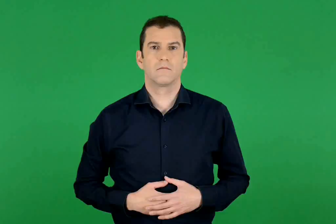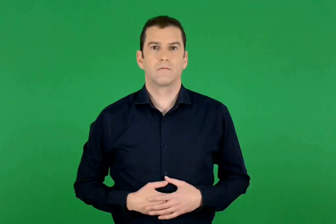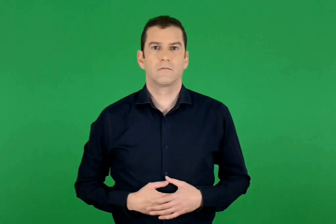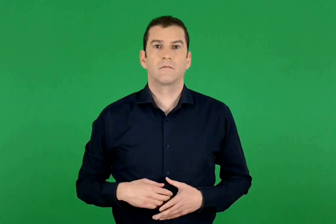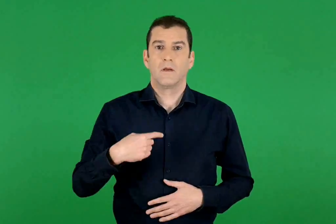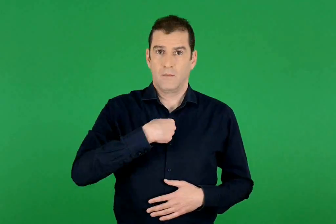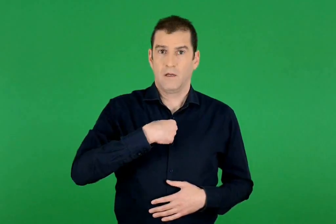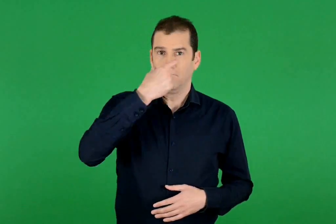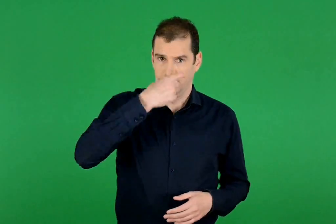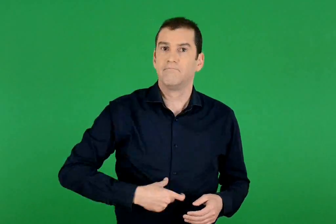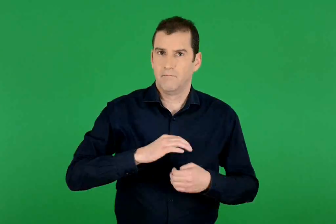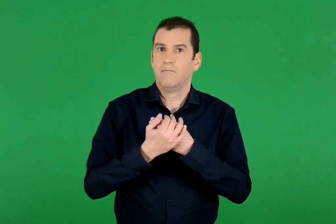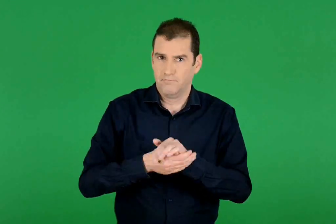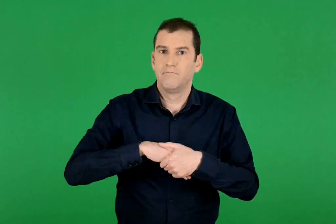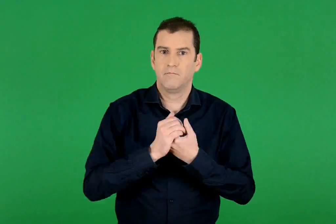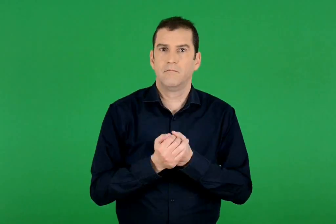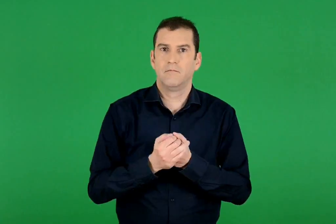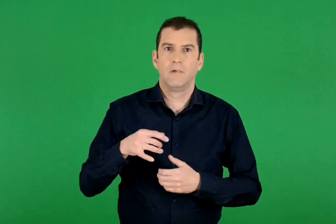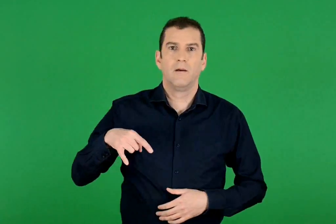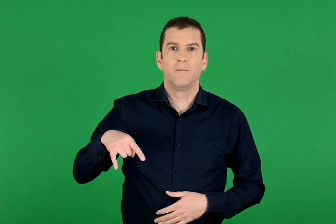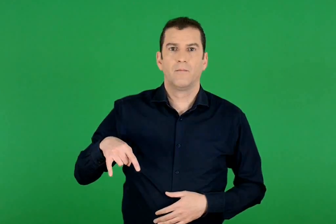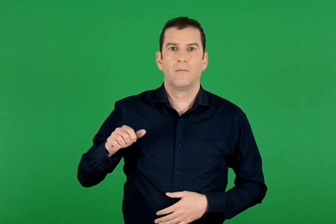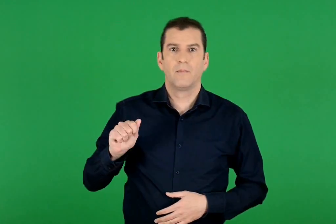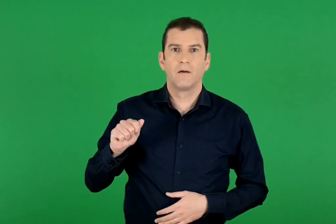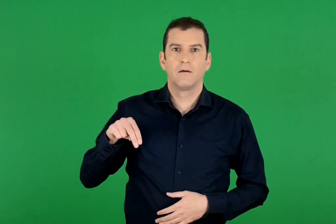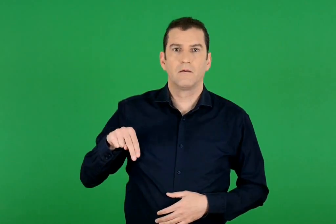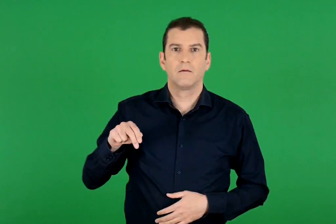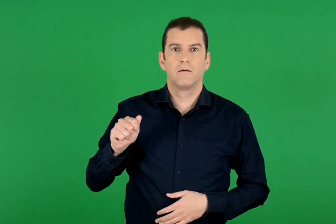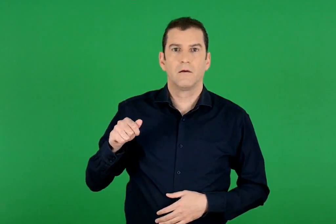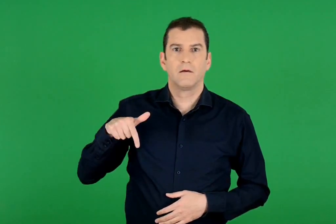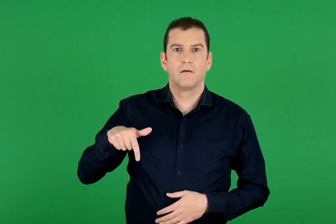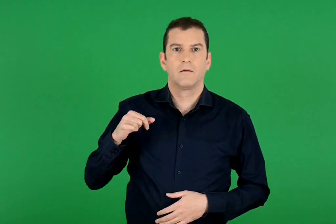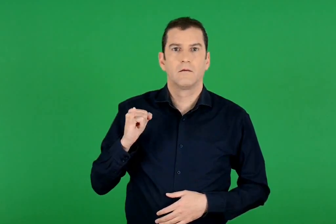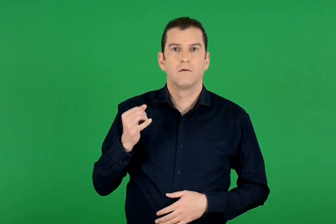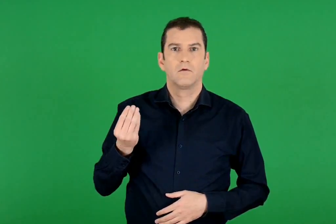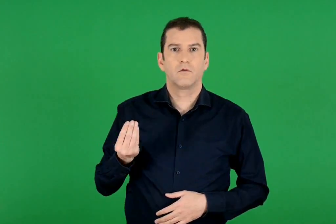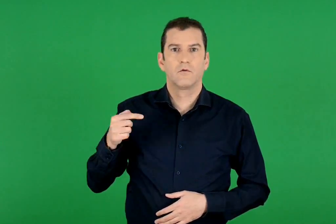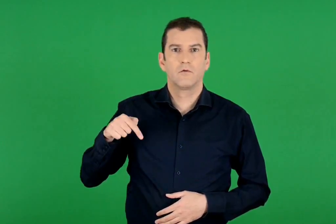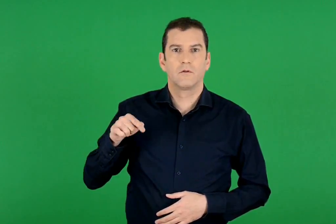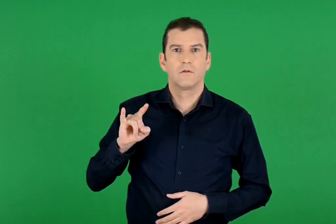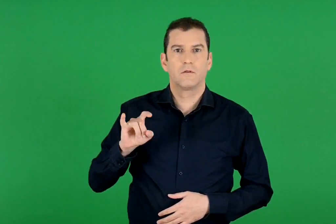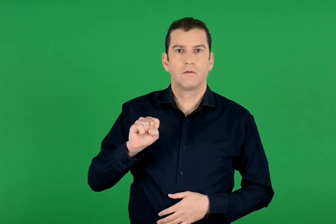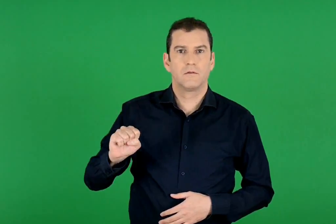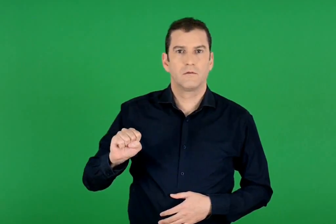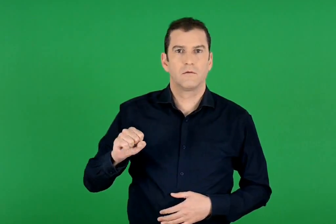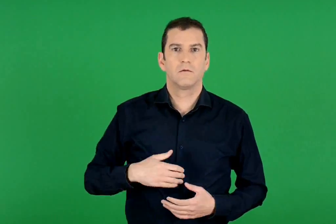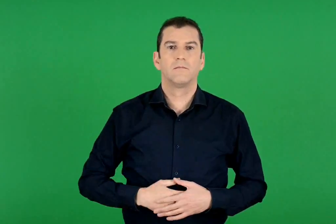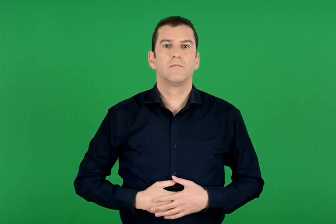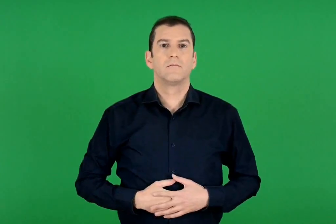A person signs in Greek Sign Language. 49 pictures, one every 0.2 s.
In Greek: εμένα με νοιάζει παναγιώτης
